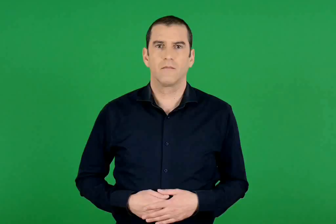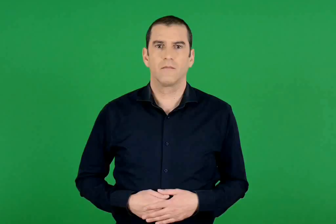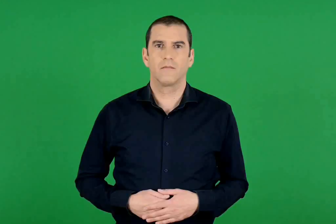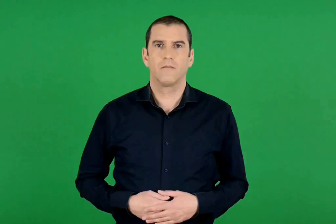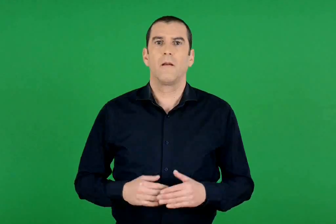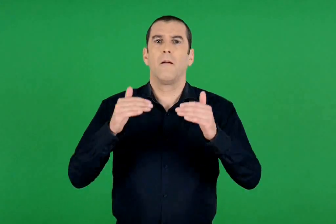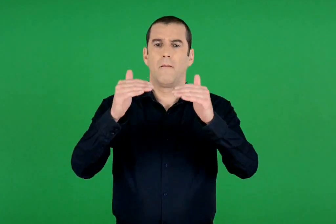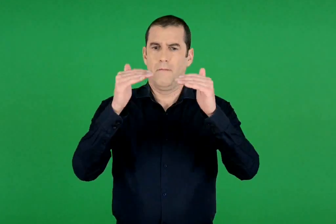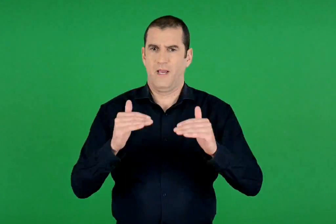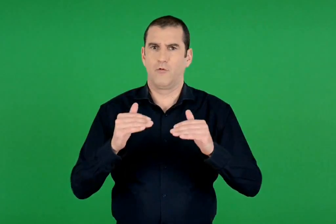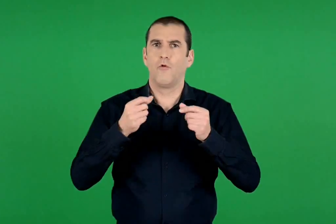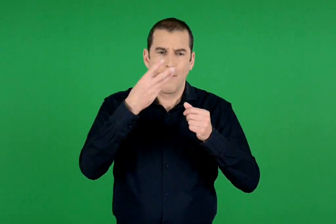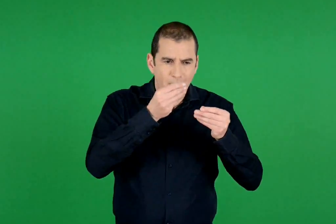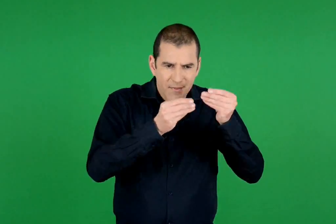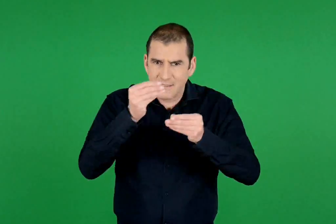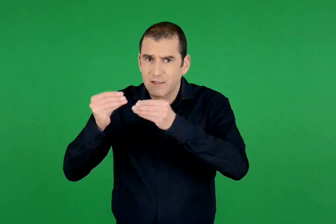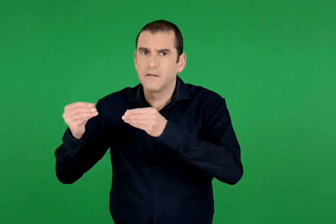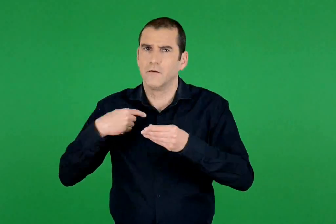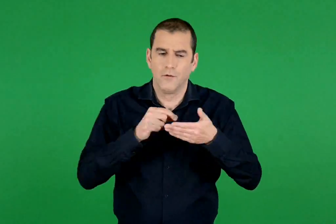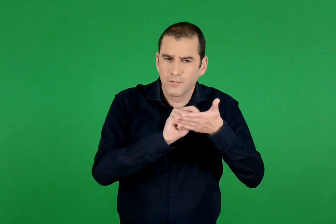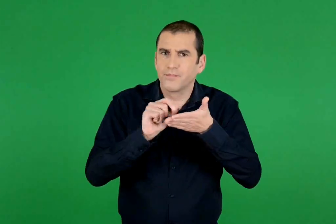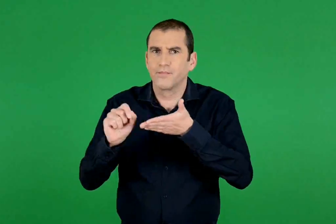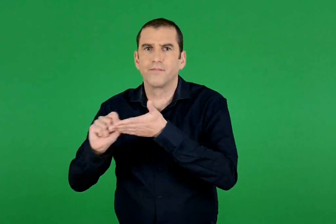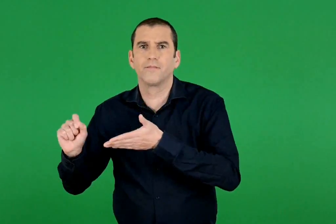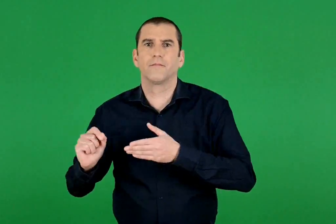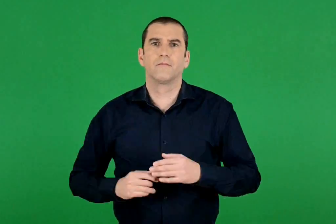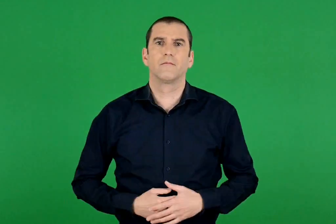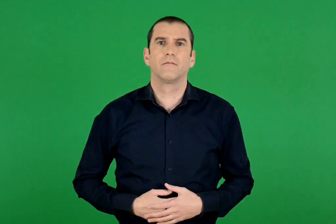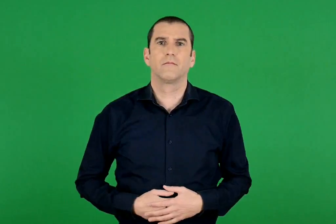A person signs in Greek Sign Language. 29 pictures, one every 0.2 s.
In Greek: κάνω τις παρακάτω πράξεις
